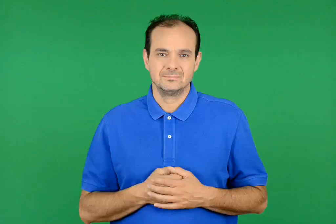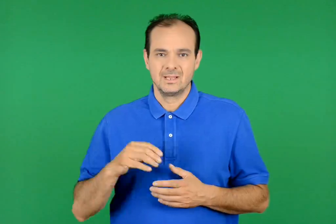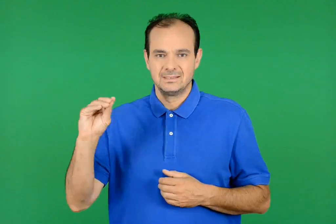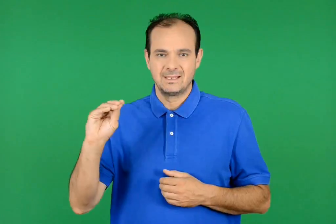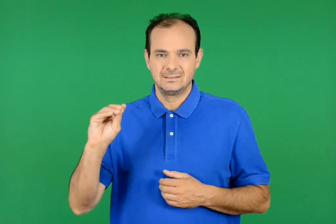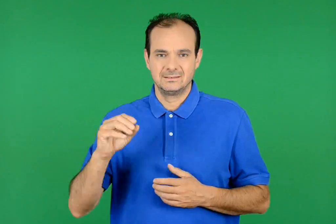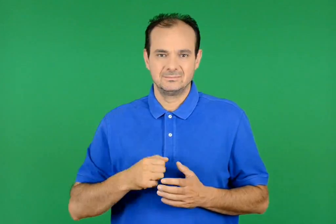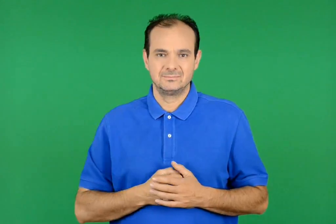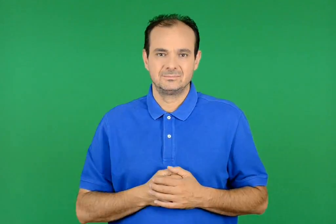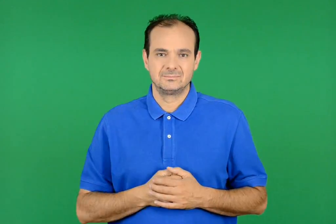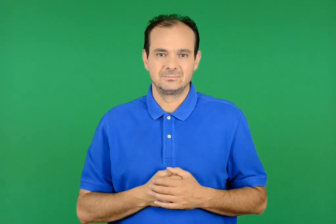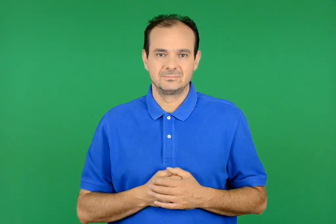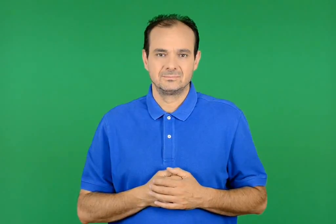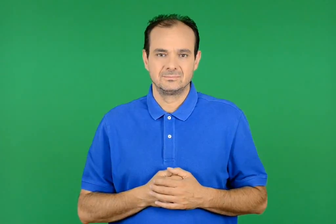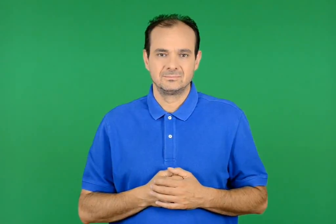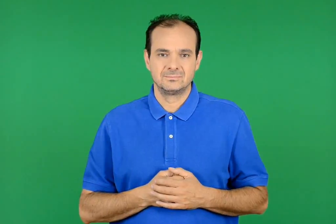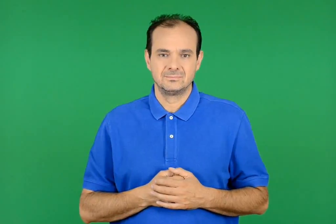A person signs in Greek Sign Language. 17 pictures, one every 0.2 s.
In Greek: τετάρτη
